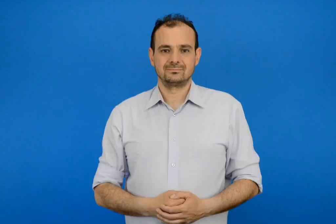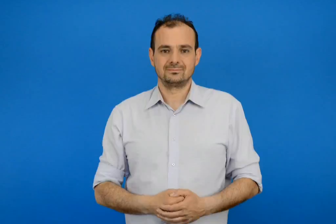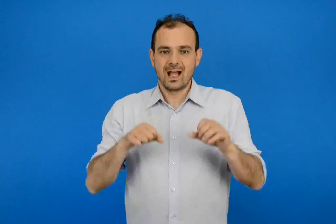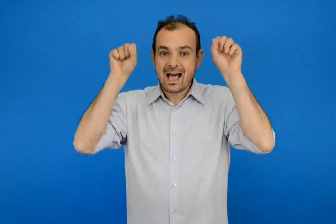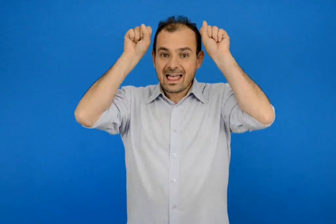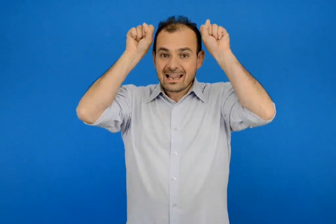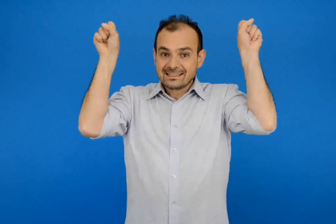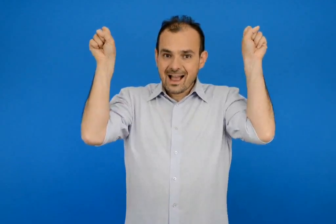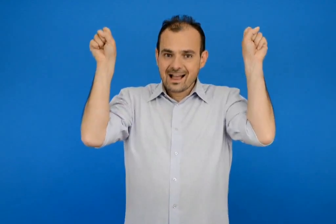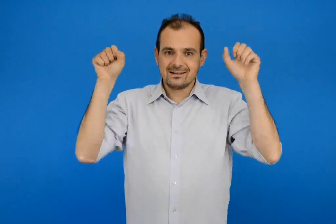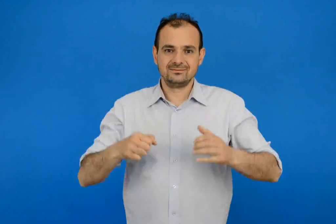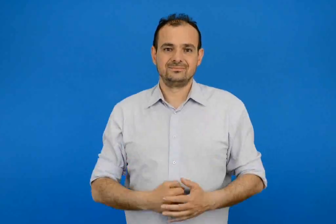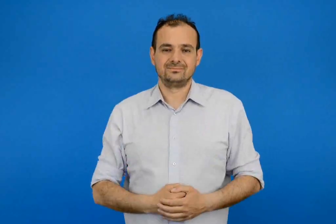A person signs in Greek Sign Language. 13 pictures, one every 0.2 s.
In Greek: η ιλντα
